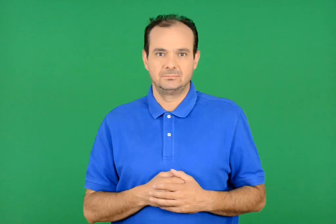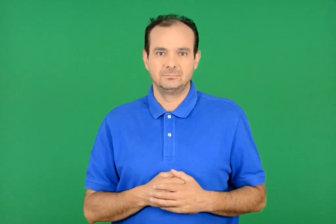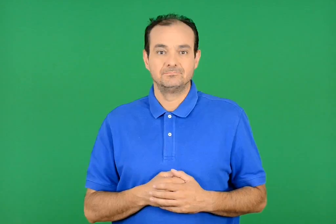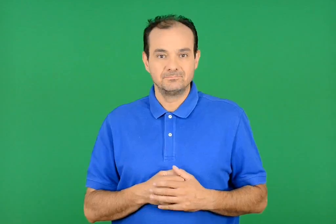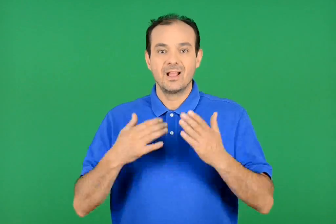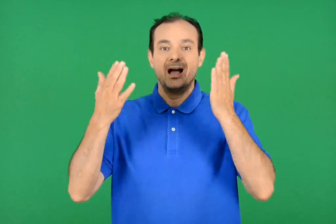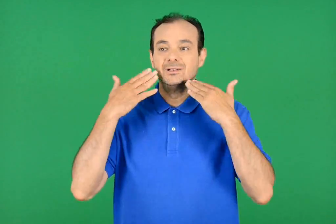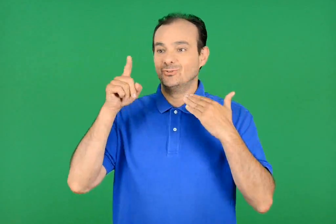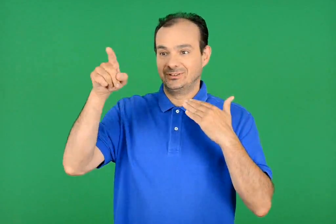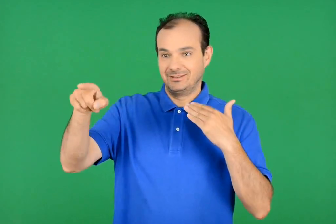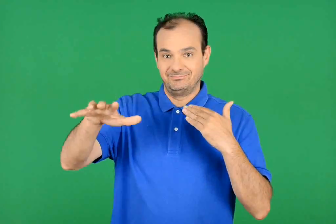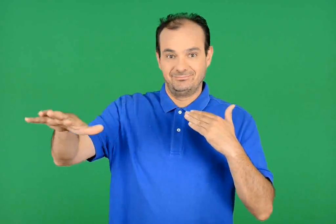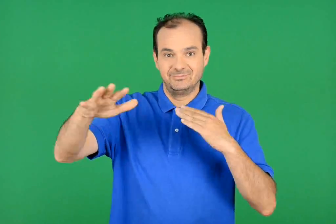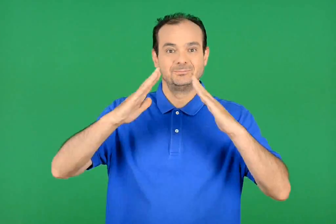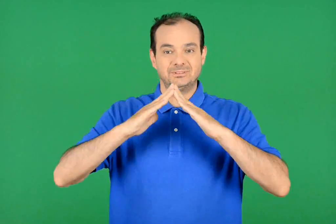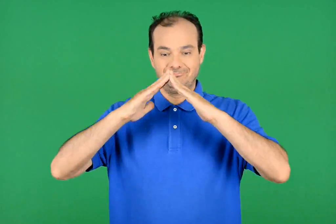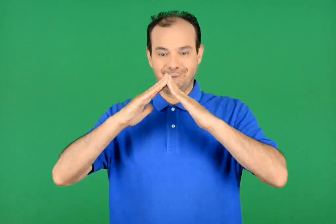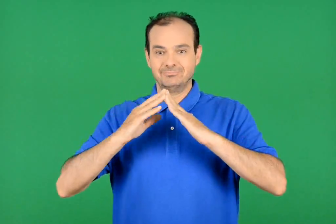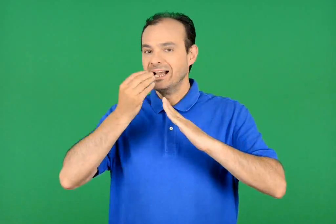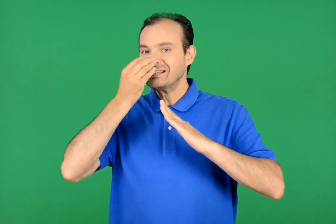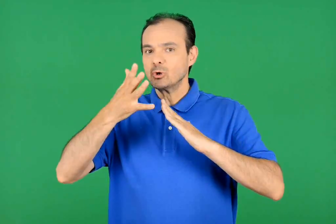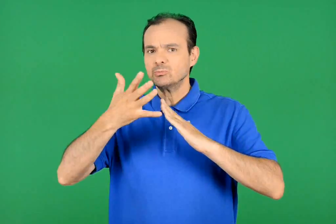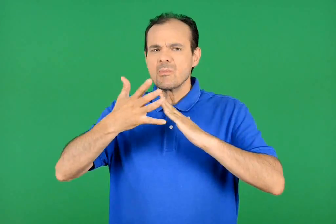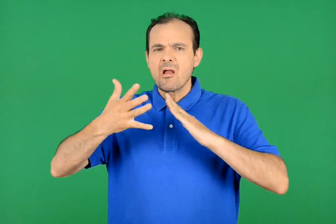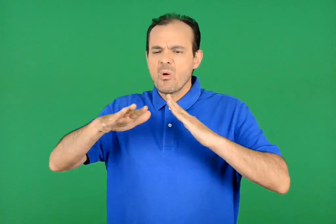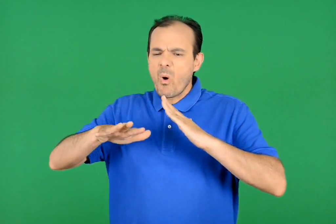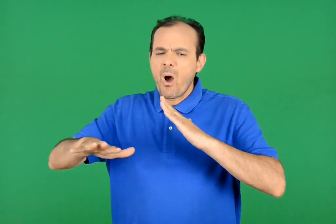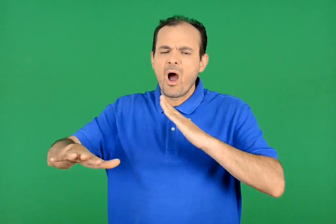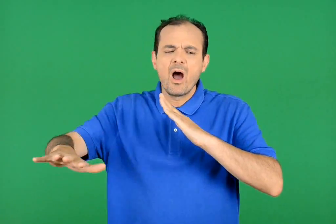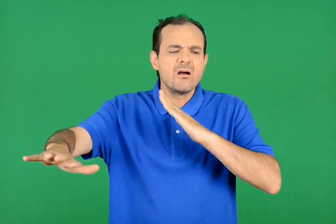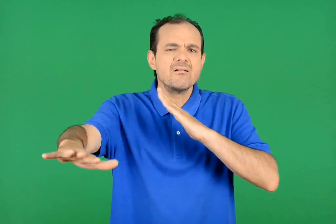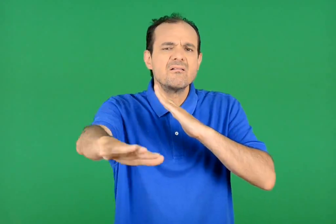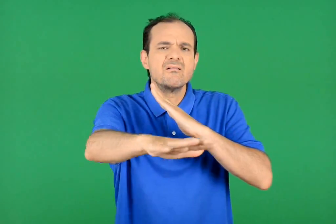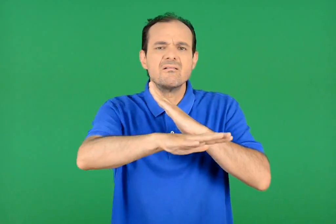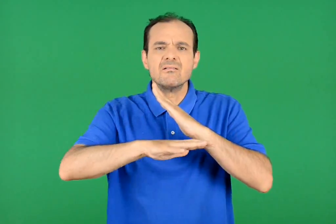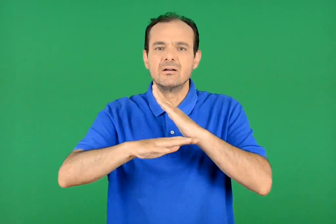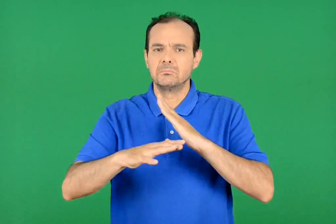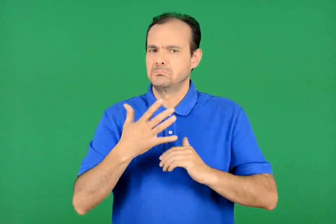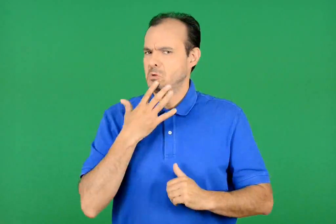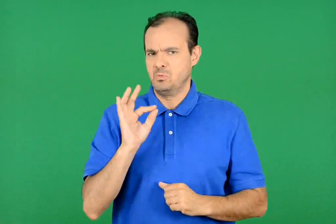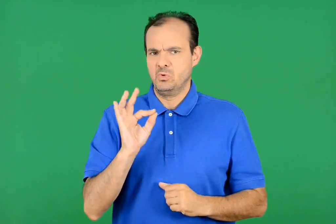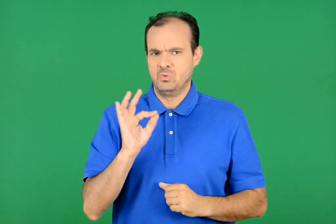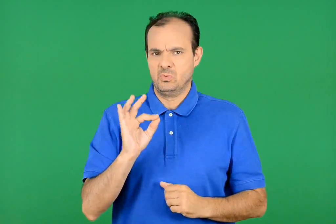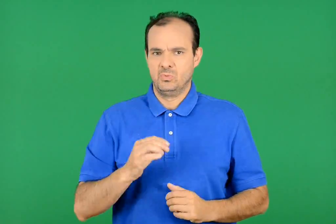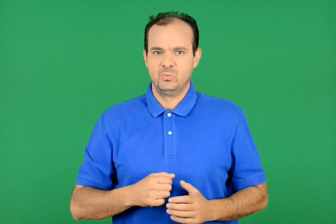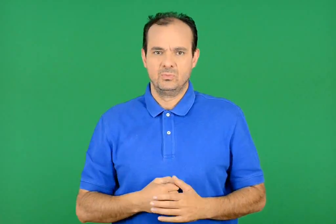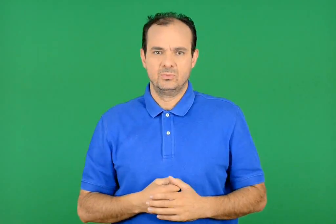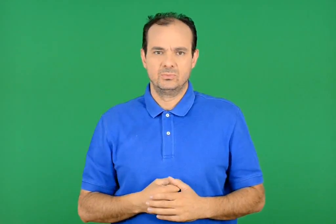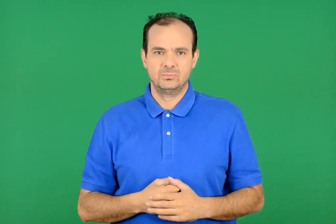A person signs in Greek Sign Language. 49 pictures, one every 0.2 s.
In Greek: γιατί ο κήπος πρέπει να είναι μεγάλος και το σπίτι να βρίσκεται στην εξοχή ;
